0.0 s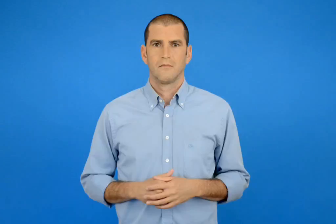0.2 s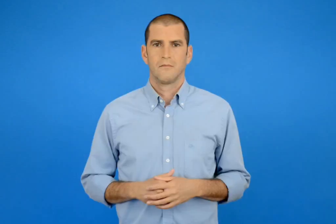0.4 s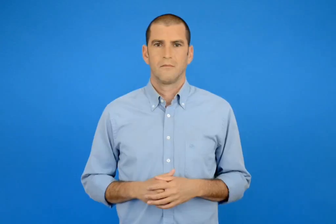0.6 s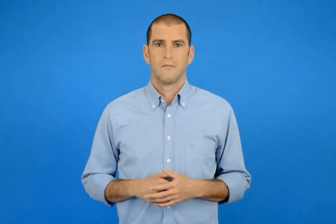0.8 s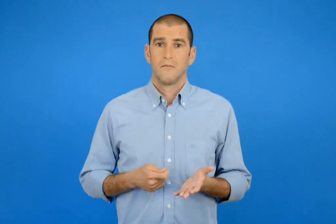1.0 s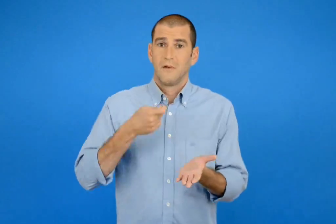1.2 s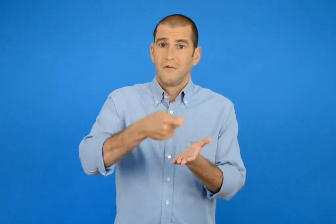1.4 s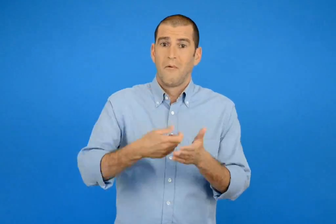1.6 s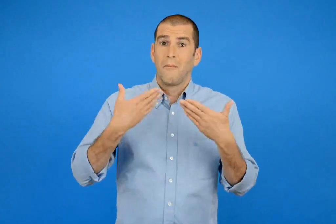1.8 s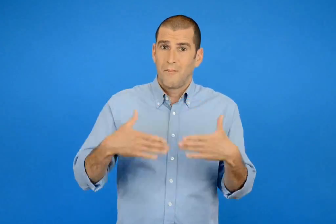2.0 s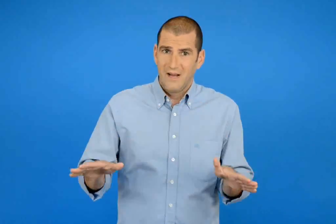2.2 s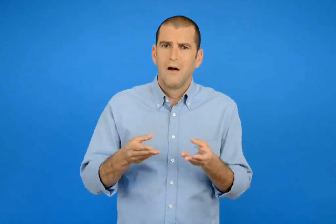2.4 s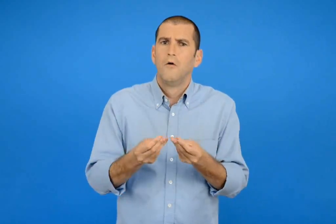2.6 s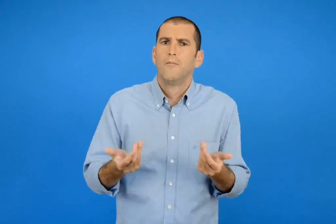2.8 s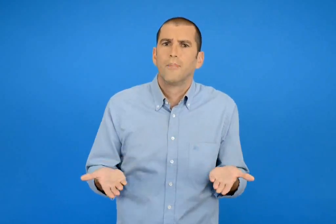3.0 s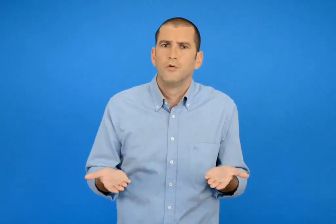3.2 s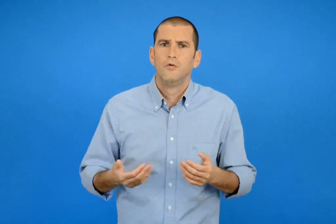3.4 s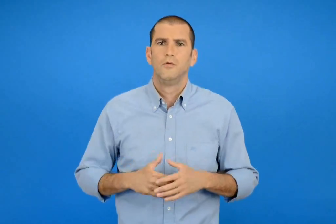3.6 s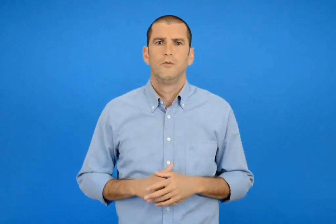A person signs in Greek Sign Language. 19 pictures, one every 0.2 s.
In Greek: πως μπορεί να πλήρωσαν ;
